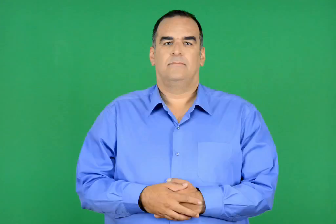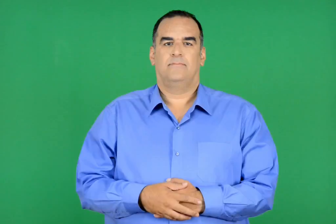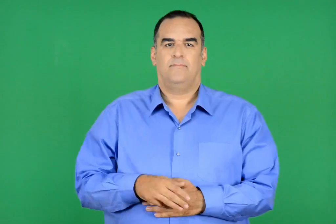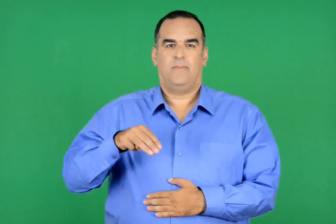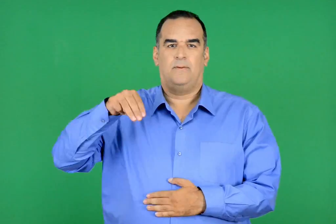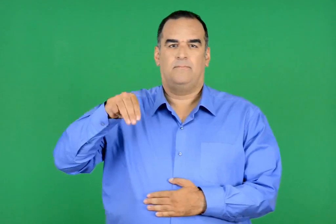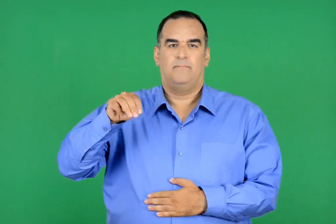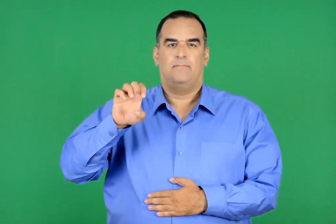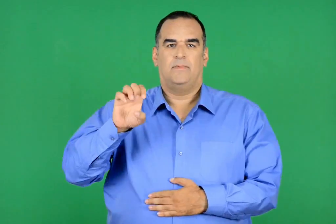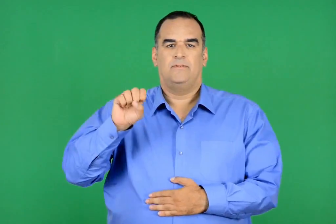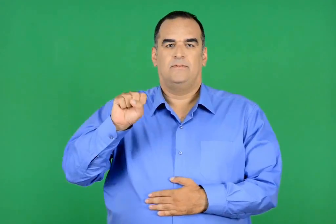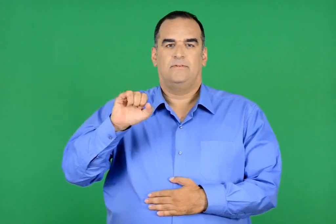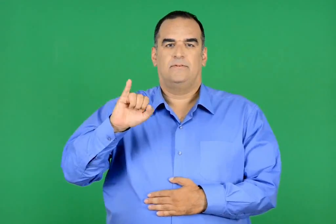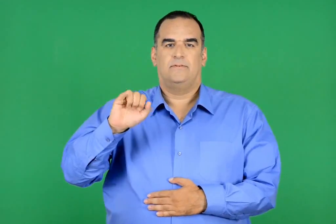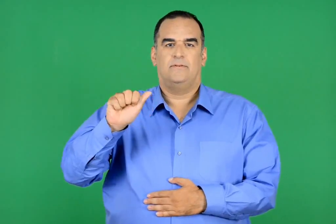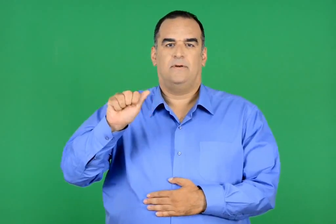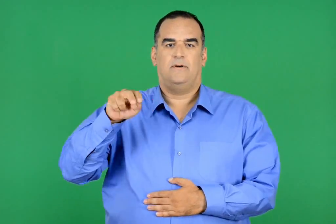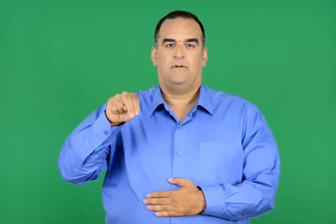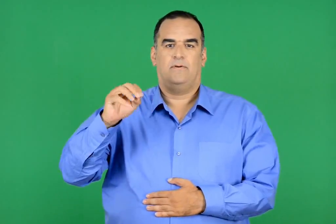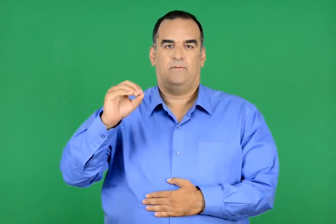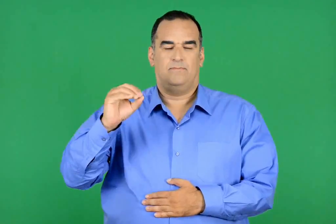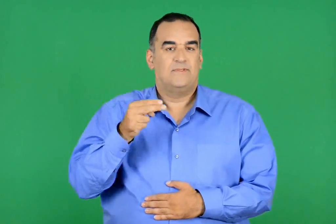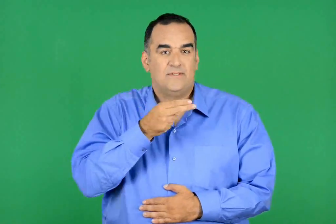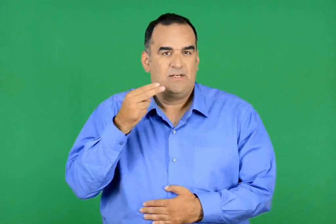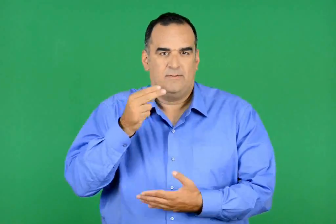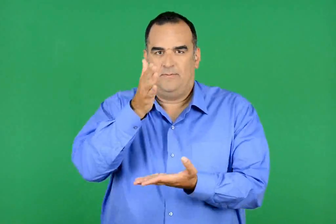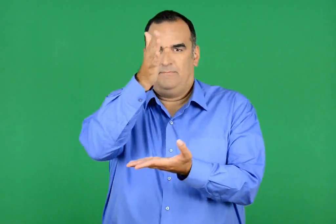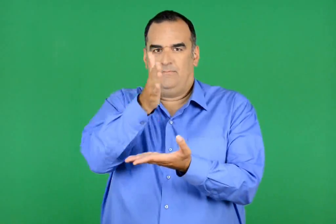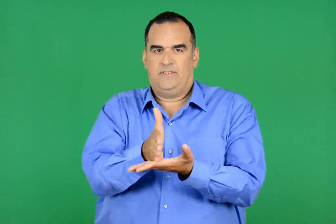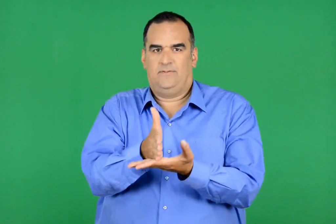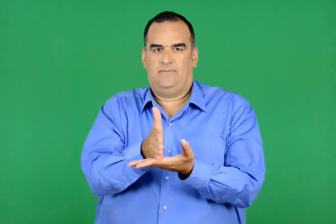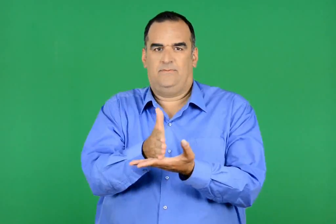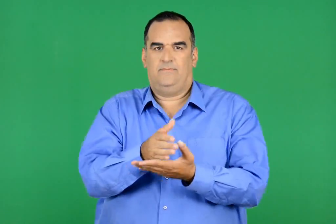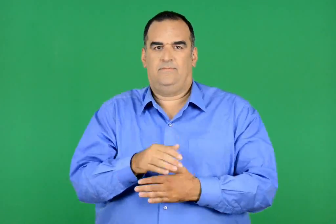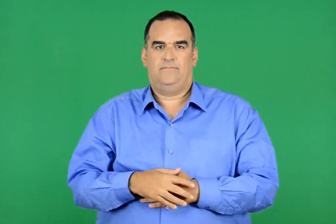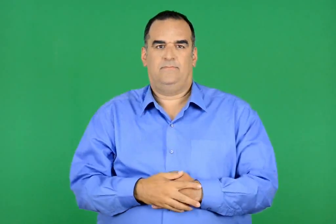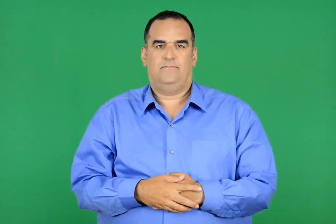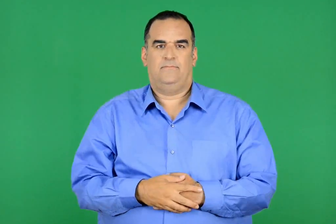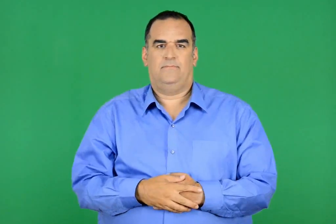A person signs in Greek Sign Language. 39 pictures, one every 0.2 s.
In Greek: µεσιανό μεσαίο
